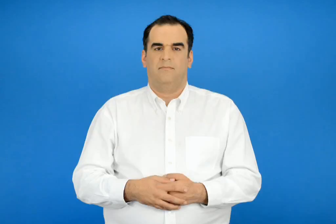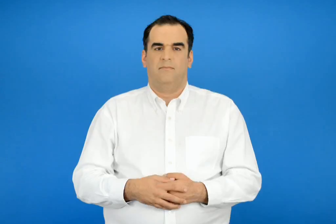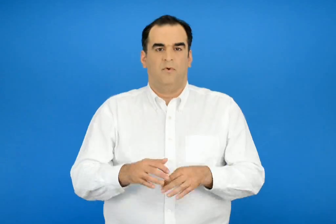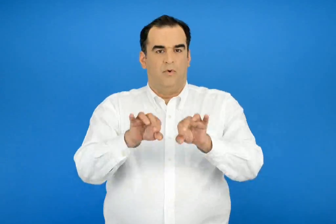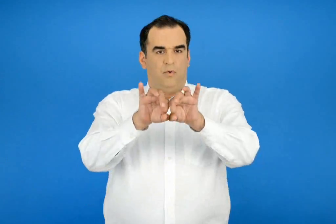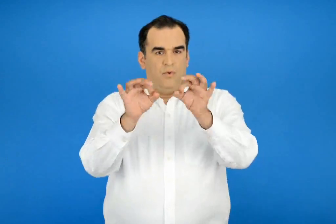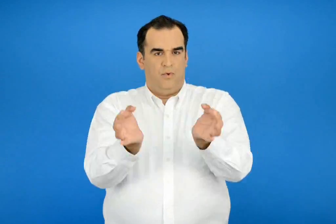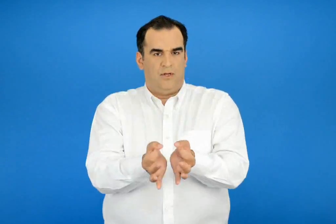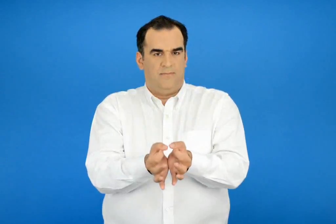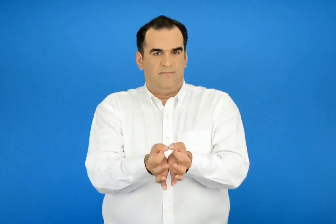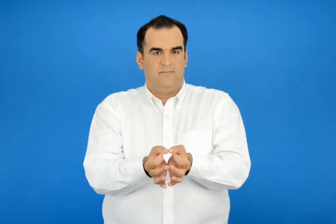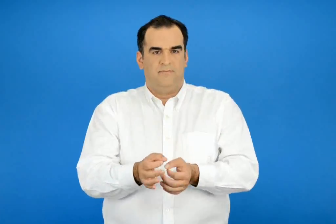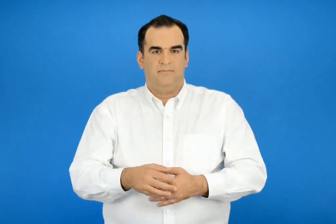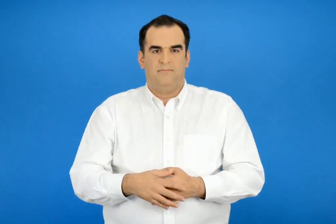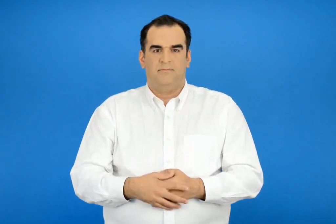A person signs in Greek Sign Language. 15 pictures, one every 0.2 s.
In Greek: κουλούρι
